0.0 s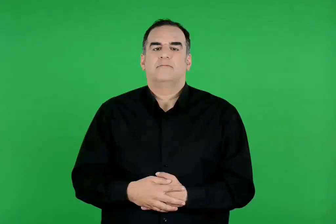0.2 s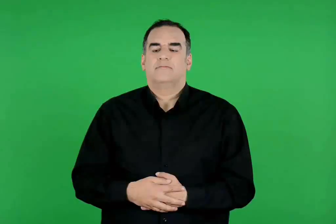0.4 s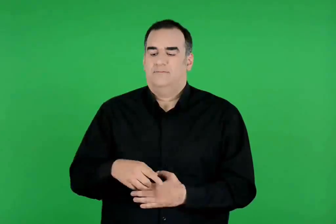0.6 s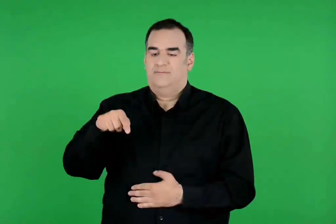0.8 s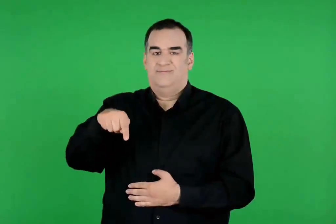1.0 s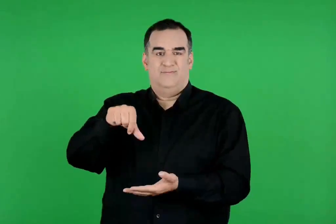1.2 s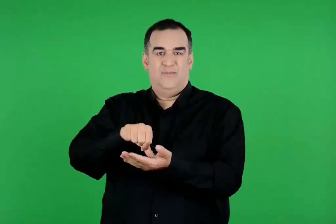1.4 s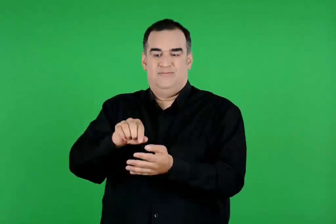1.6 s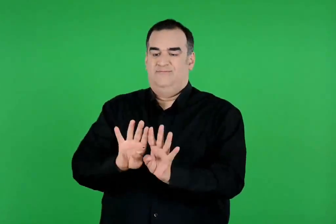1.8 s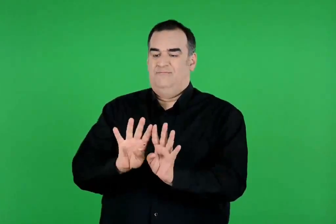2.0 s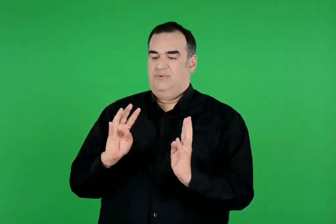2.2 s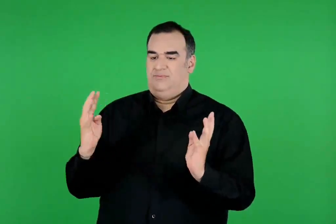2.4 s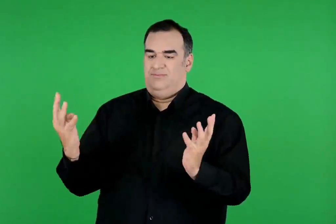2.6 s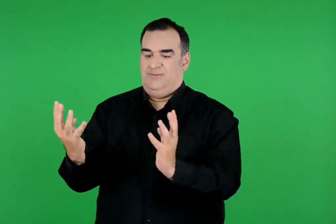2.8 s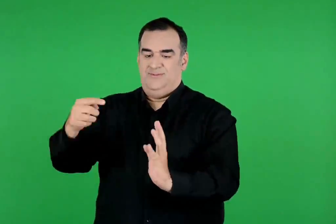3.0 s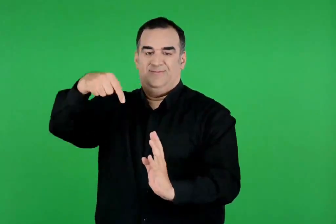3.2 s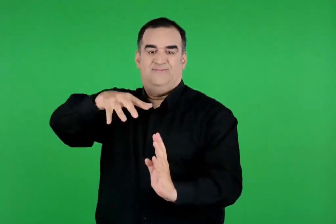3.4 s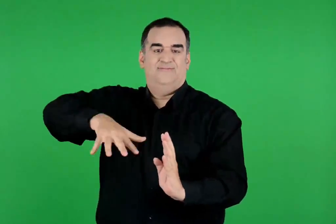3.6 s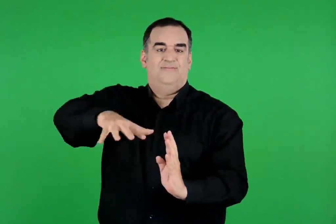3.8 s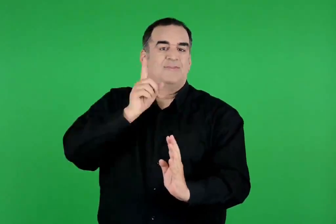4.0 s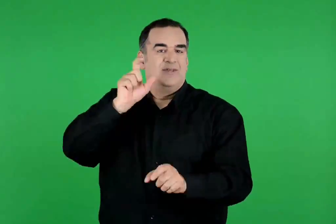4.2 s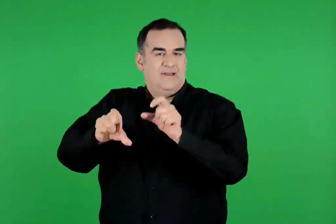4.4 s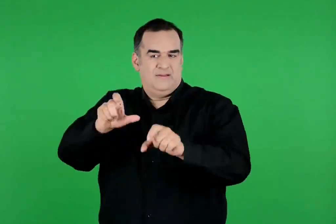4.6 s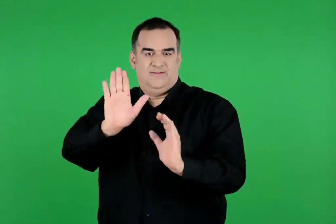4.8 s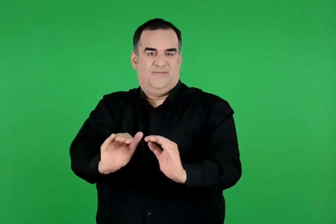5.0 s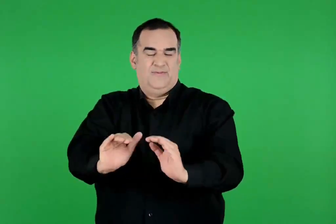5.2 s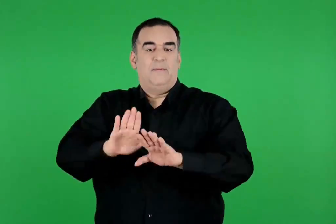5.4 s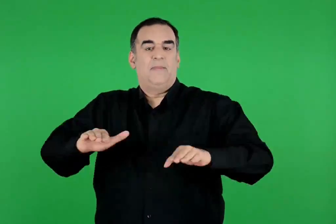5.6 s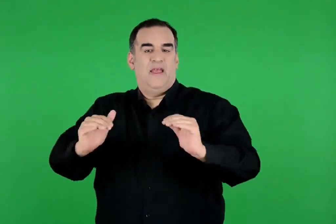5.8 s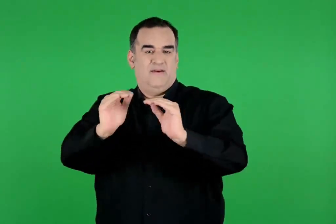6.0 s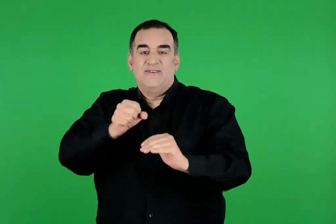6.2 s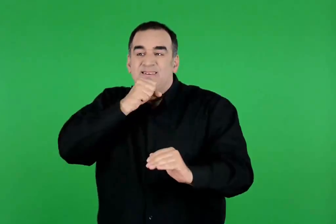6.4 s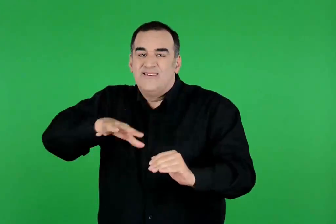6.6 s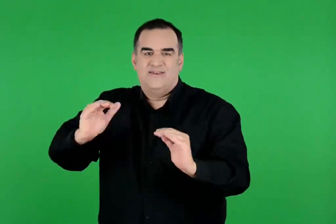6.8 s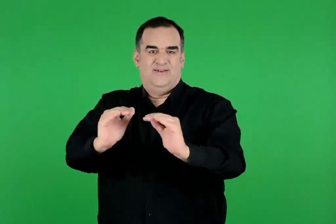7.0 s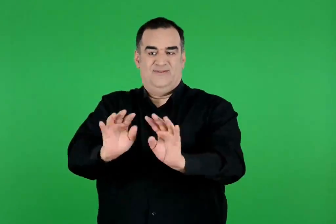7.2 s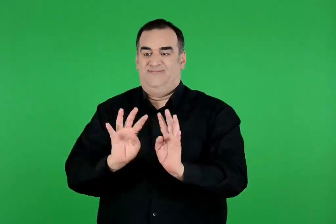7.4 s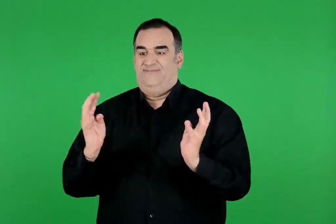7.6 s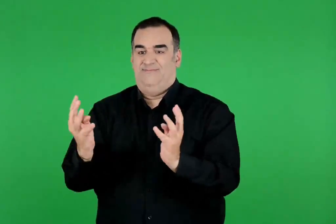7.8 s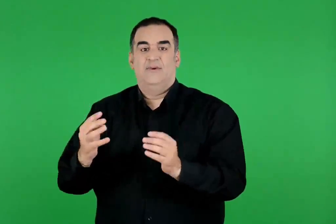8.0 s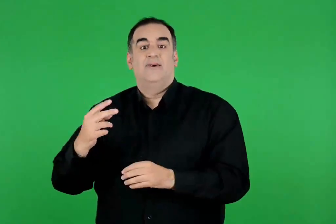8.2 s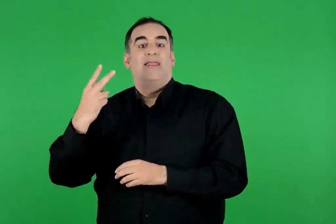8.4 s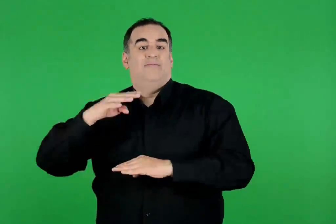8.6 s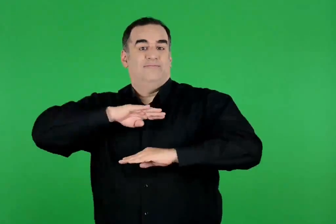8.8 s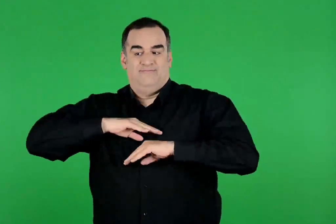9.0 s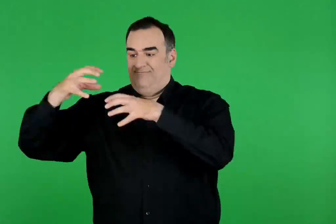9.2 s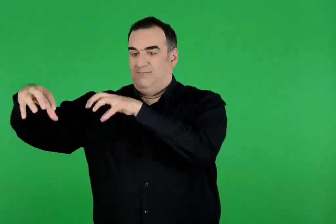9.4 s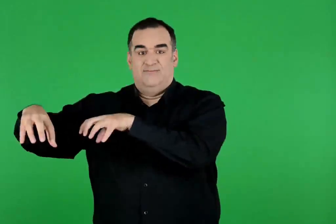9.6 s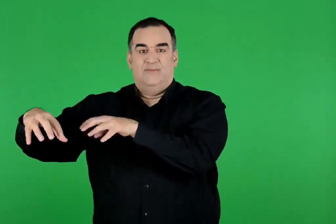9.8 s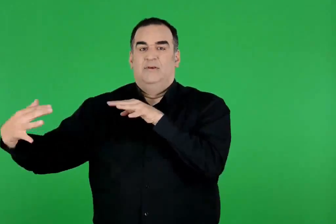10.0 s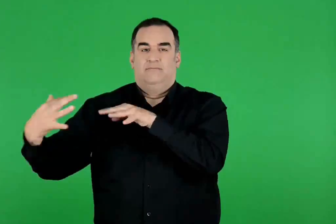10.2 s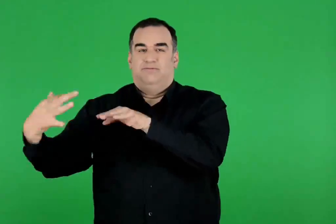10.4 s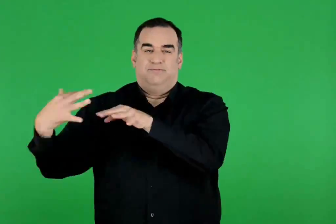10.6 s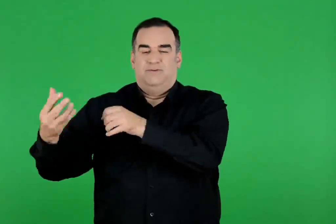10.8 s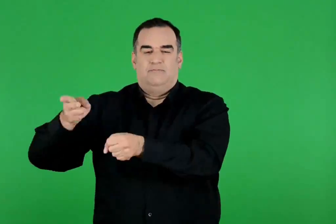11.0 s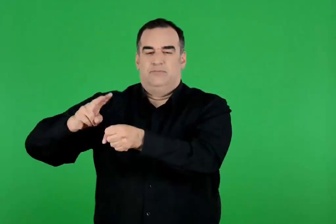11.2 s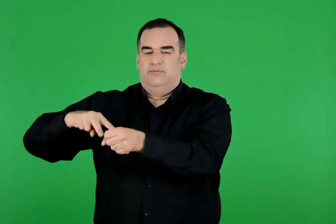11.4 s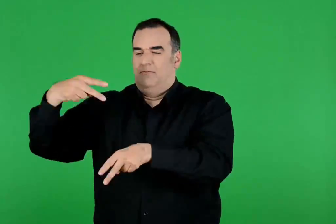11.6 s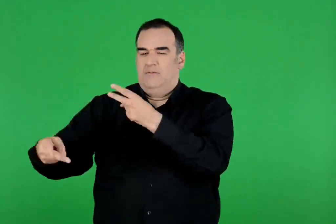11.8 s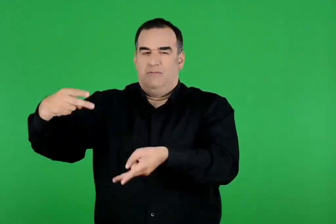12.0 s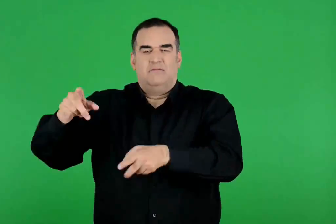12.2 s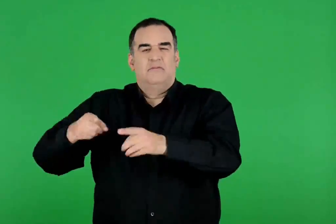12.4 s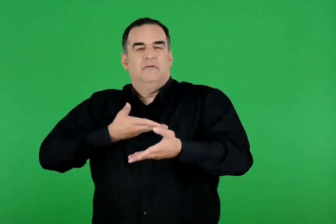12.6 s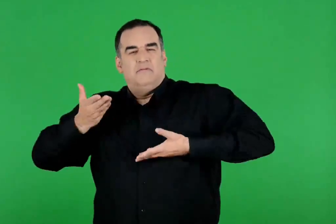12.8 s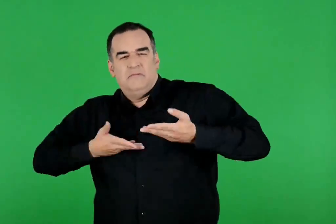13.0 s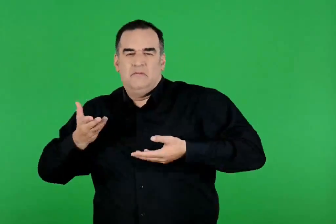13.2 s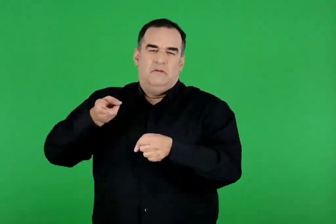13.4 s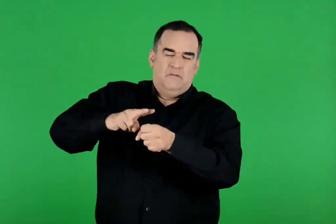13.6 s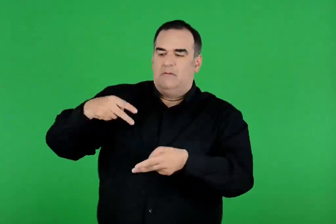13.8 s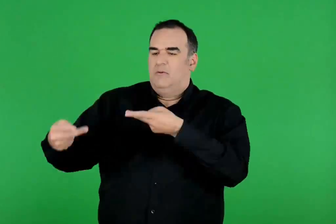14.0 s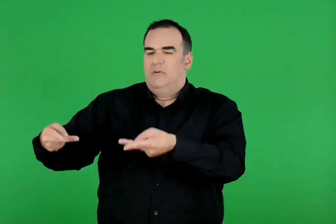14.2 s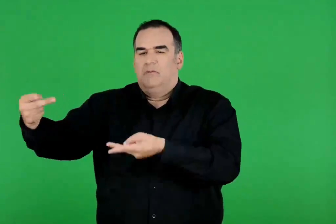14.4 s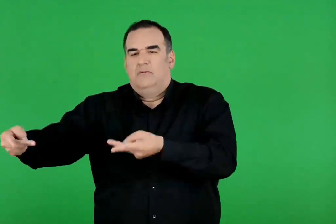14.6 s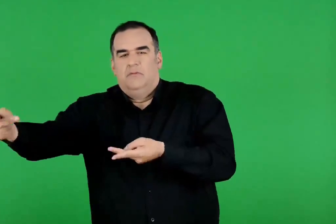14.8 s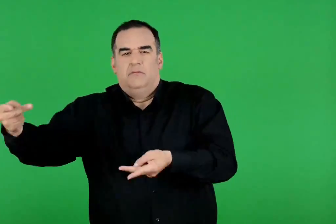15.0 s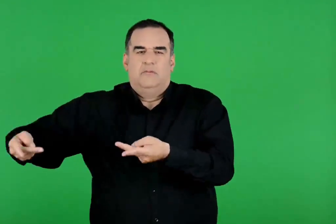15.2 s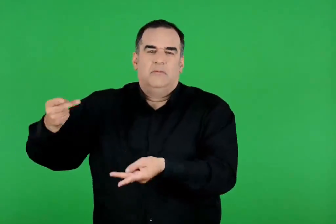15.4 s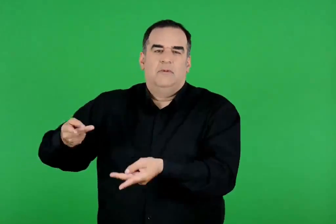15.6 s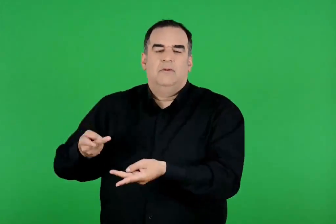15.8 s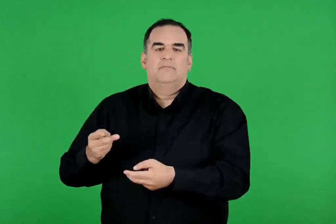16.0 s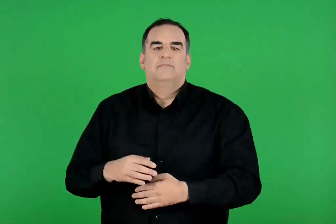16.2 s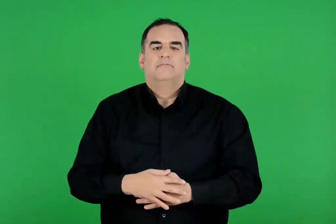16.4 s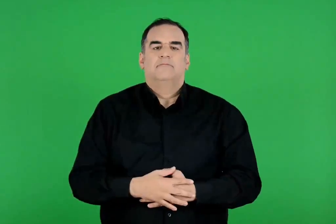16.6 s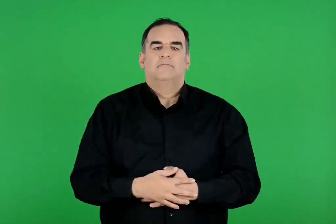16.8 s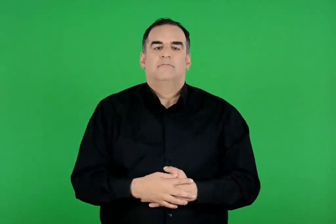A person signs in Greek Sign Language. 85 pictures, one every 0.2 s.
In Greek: μέσα στην πόλη έχουν μείνει οι γυναίκες , τα παιδιά και οι γέροντες , ενώ έξω από τα τείχη δυο στρατοί έχουν πέσει στη μάχη. οι λαβωμένοι και οι νεκροί κείτονται ολόγυρα
